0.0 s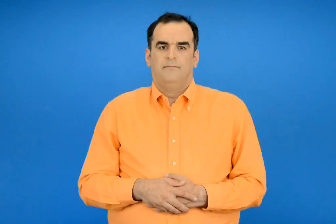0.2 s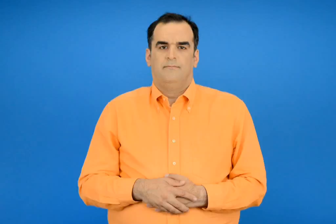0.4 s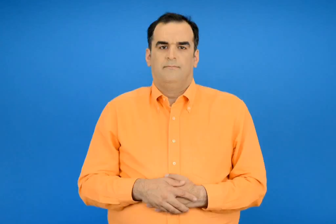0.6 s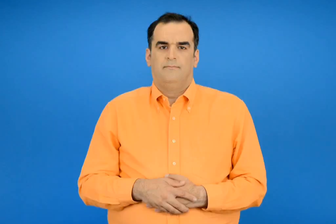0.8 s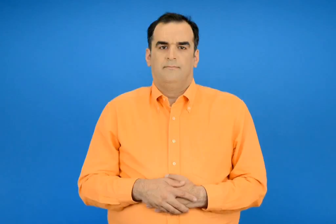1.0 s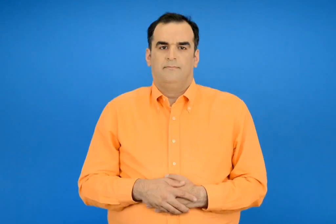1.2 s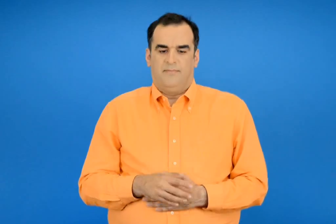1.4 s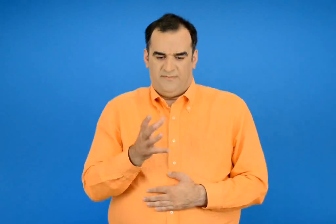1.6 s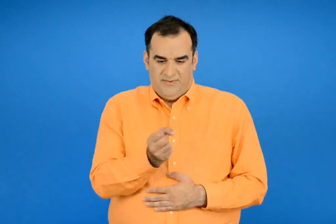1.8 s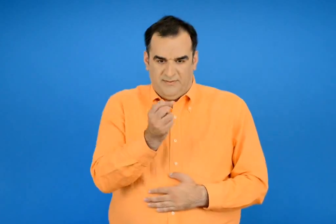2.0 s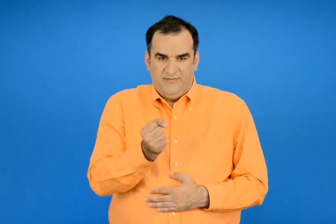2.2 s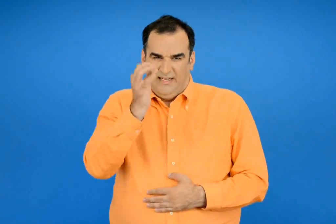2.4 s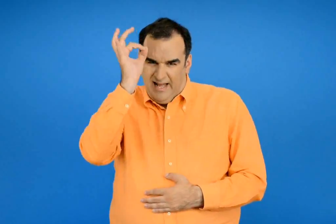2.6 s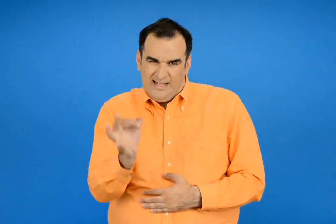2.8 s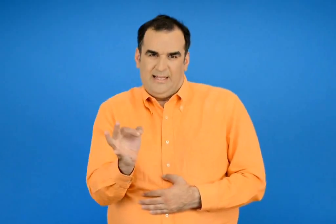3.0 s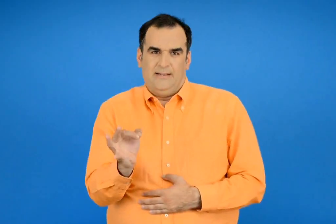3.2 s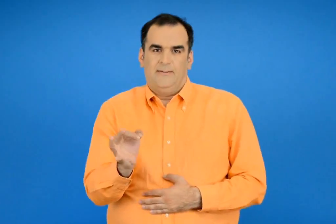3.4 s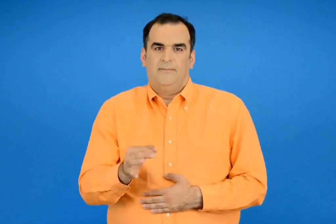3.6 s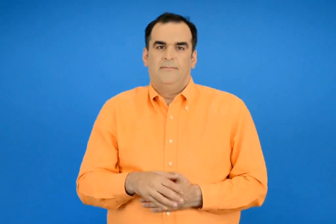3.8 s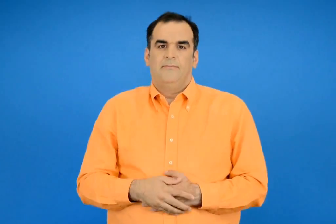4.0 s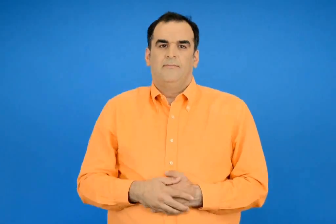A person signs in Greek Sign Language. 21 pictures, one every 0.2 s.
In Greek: βρίσκω με ακρίβεια
